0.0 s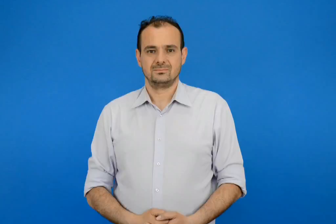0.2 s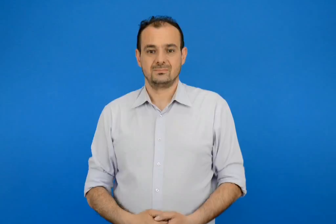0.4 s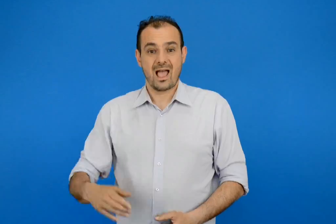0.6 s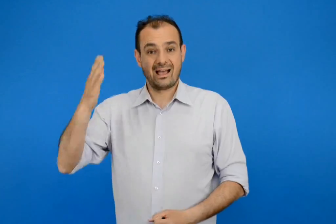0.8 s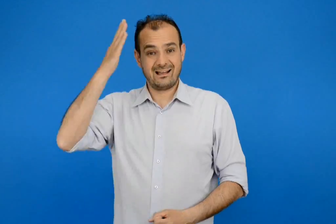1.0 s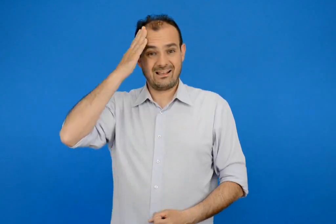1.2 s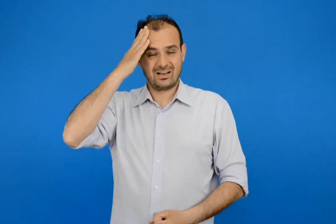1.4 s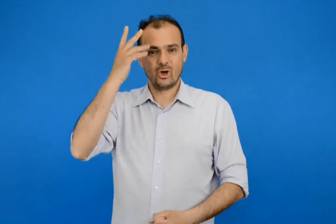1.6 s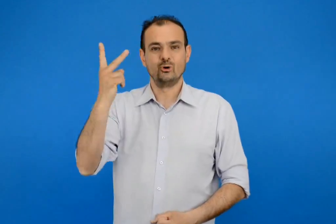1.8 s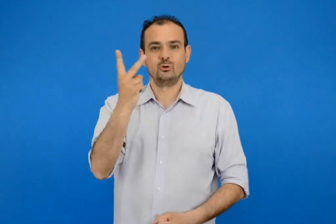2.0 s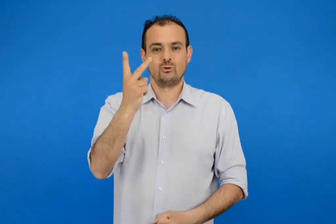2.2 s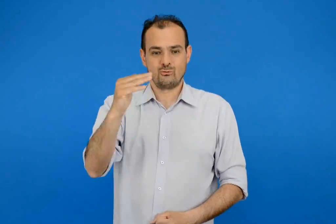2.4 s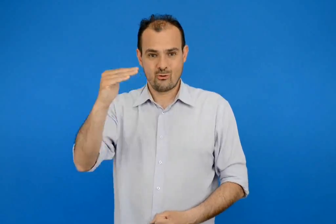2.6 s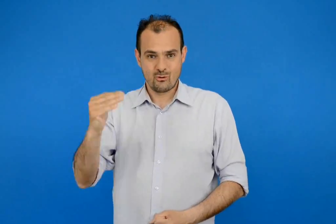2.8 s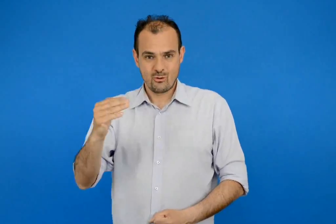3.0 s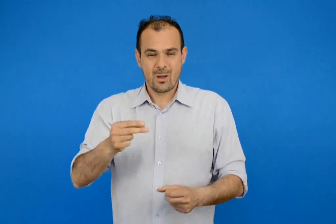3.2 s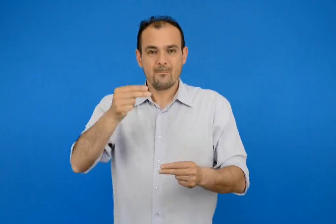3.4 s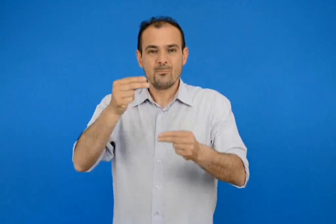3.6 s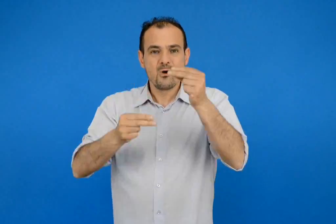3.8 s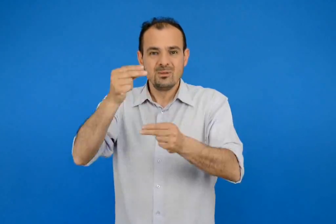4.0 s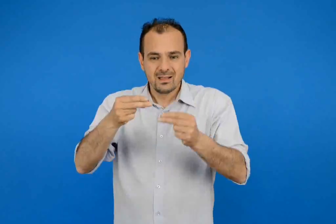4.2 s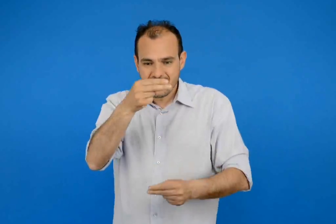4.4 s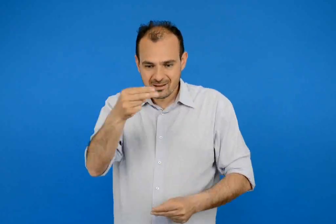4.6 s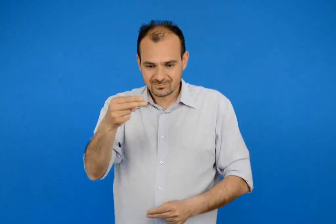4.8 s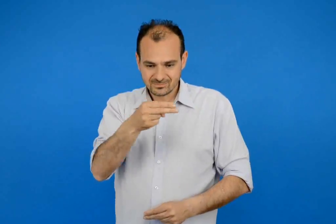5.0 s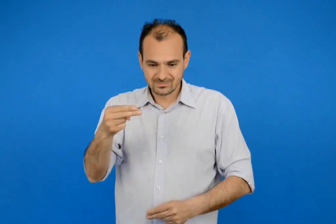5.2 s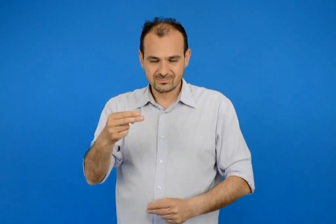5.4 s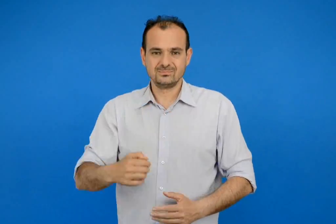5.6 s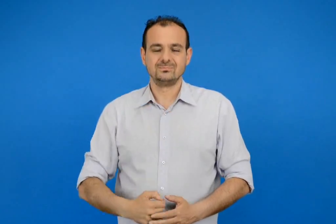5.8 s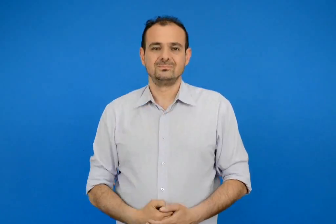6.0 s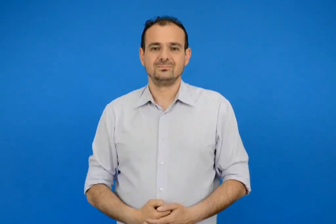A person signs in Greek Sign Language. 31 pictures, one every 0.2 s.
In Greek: κεφάλαιο 22ο προβλήματα
